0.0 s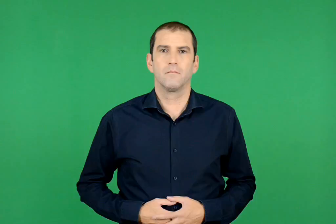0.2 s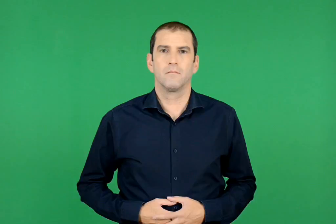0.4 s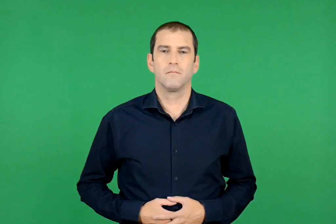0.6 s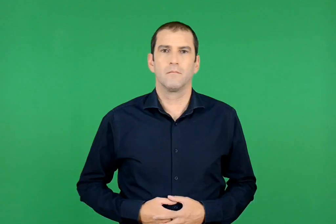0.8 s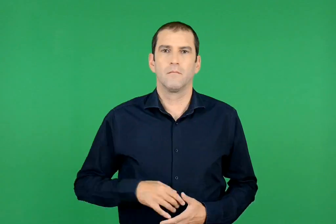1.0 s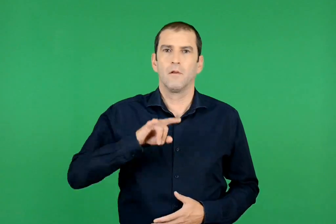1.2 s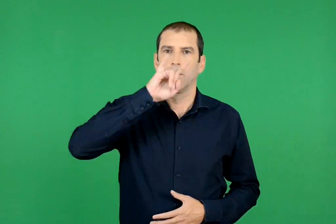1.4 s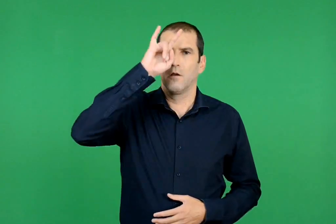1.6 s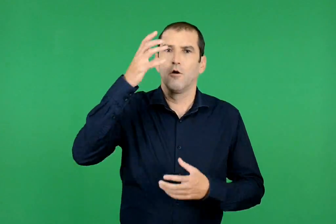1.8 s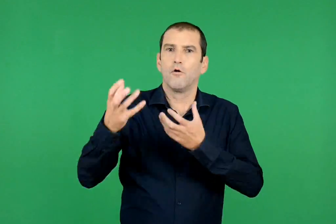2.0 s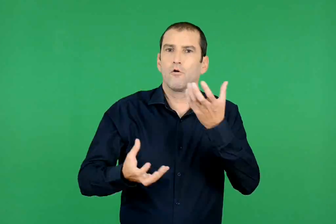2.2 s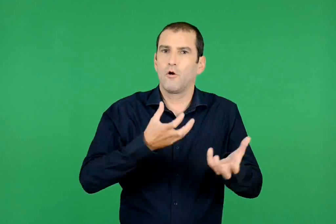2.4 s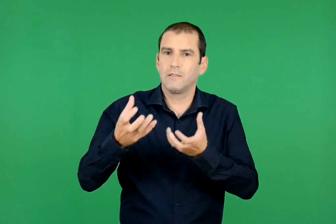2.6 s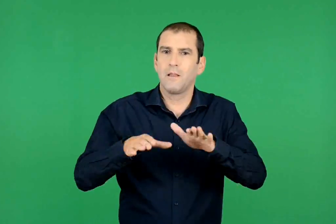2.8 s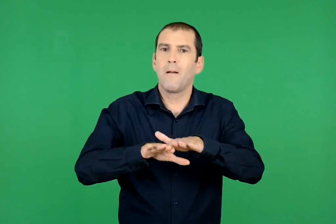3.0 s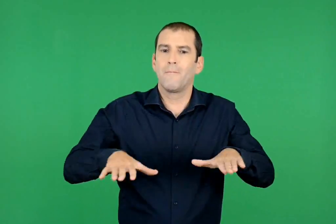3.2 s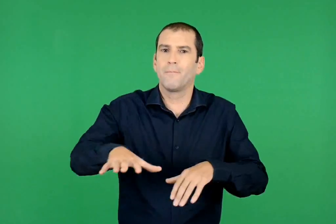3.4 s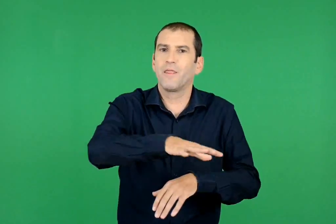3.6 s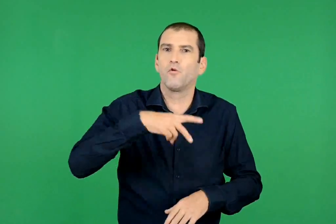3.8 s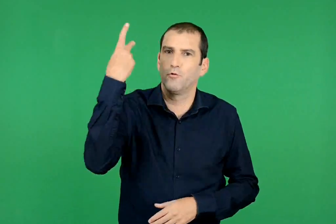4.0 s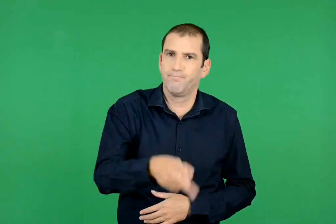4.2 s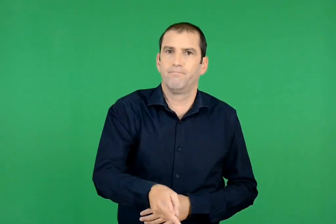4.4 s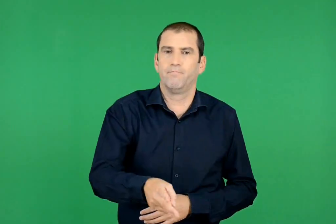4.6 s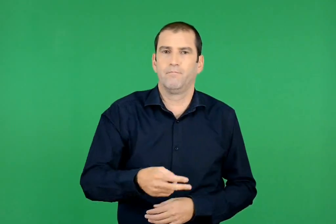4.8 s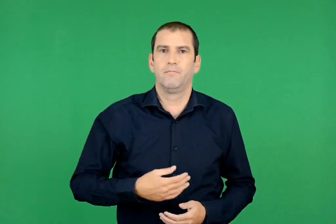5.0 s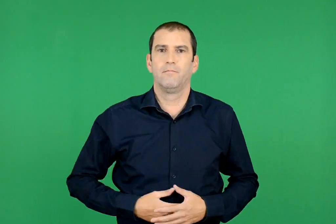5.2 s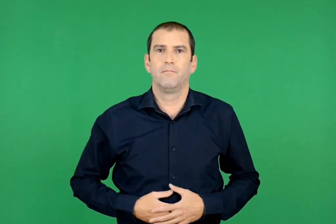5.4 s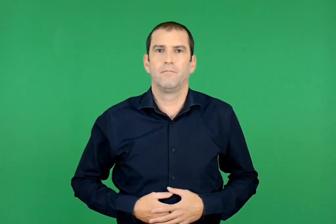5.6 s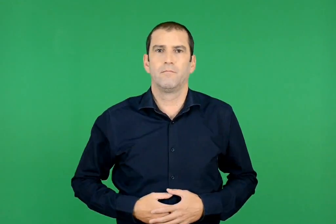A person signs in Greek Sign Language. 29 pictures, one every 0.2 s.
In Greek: η κόλαση των παιδιών
